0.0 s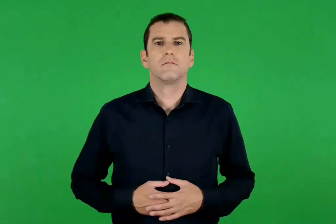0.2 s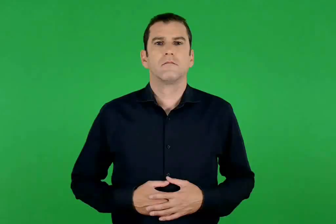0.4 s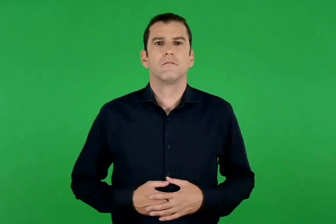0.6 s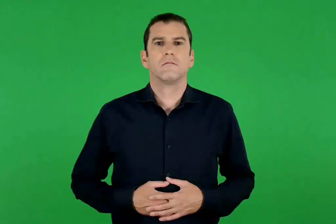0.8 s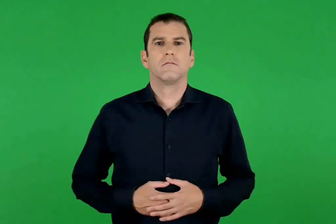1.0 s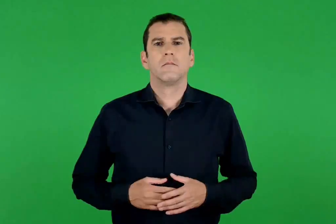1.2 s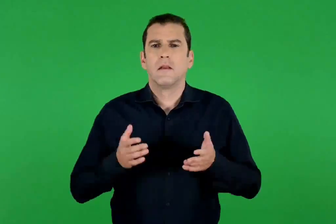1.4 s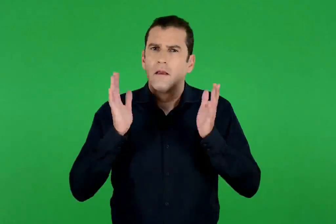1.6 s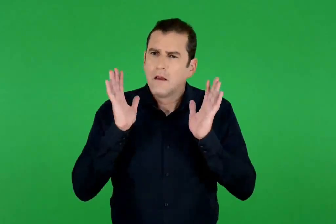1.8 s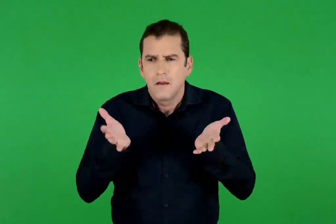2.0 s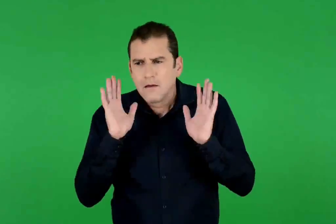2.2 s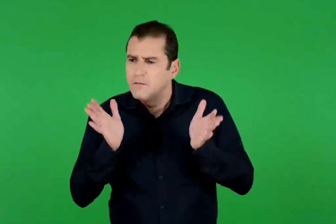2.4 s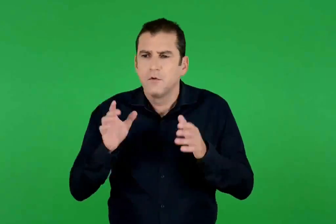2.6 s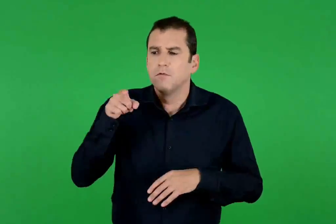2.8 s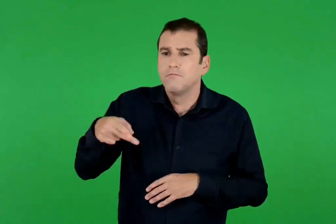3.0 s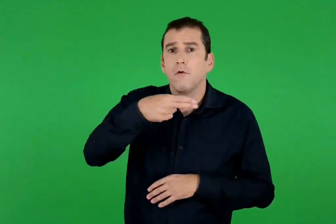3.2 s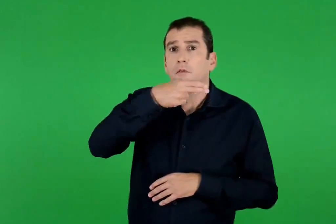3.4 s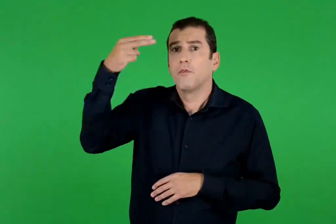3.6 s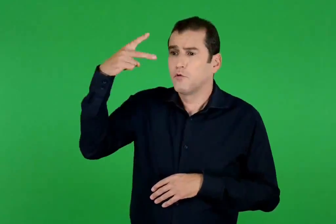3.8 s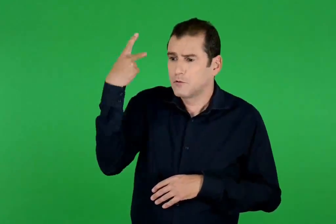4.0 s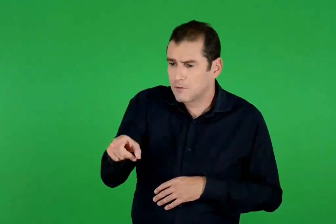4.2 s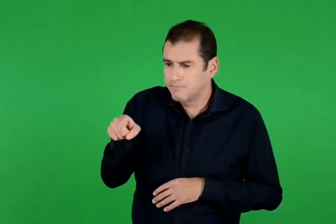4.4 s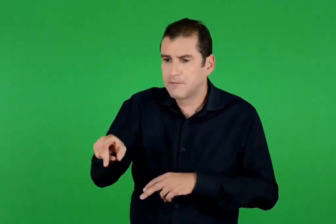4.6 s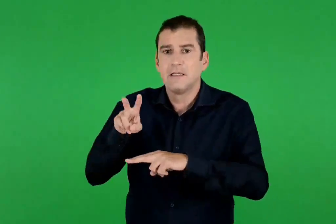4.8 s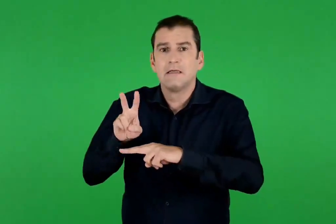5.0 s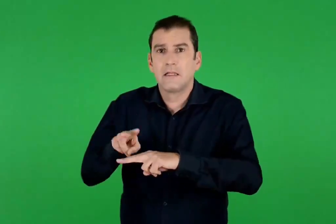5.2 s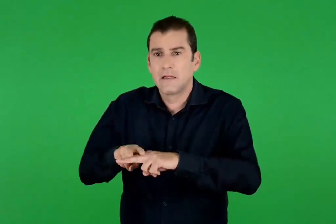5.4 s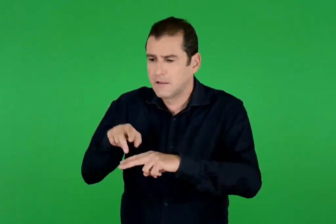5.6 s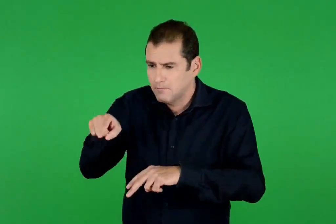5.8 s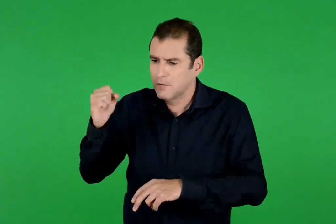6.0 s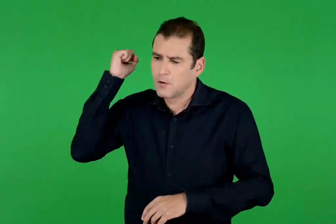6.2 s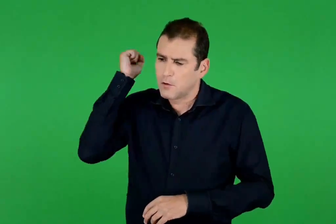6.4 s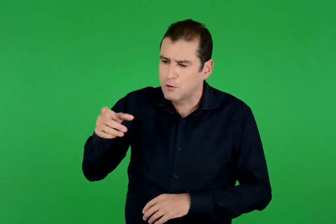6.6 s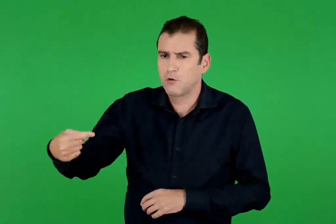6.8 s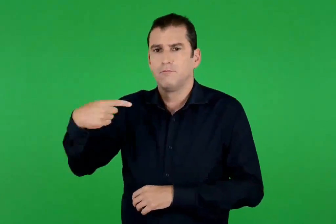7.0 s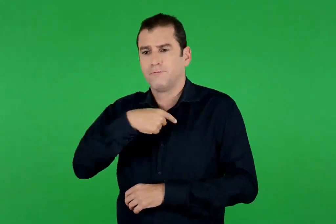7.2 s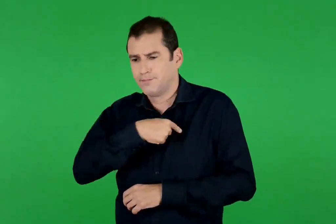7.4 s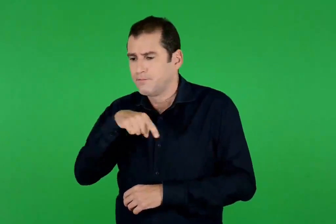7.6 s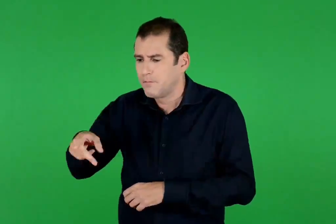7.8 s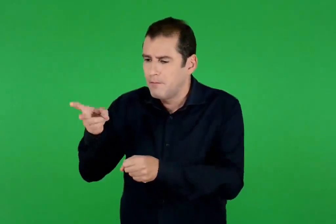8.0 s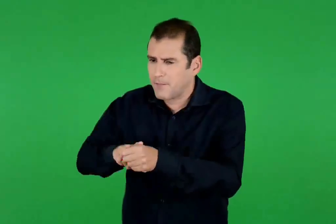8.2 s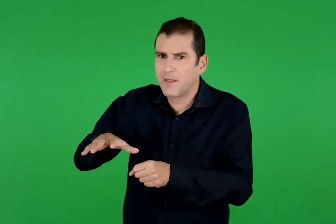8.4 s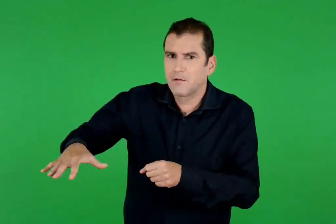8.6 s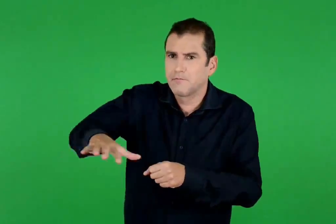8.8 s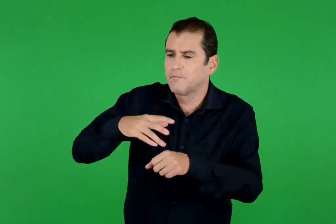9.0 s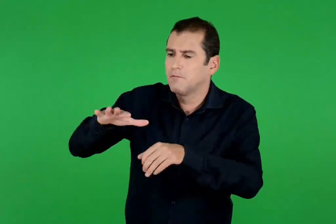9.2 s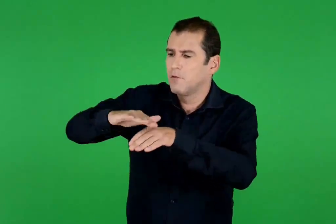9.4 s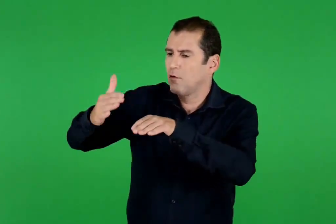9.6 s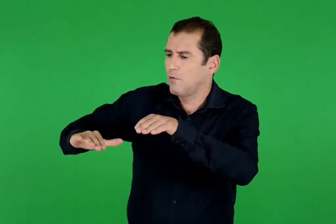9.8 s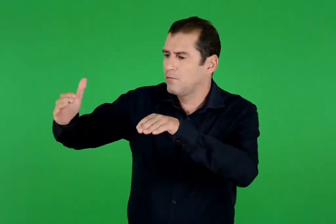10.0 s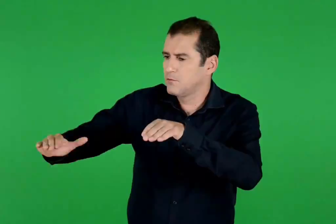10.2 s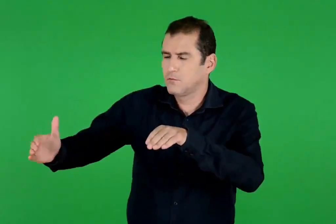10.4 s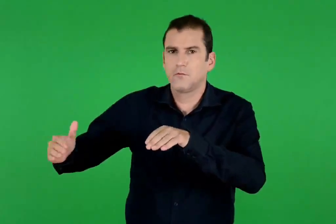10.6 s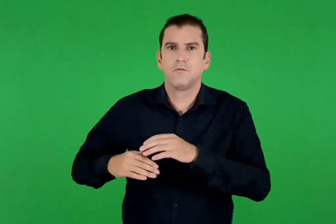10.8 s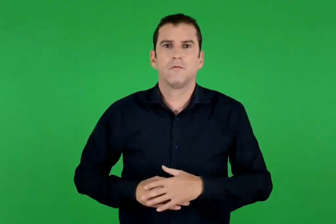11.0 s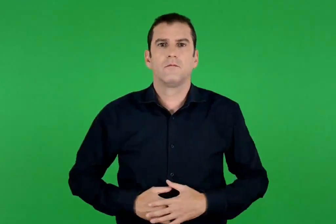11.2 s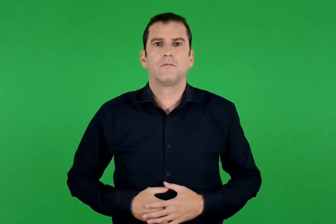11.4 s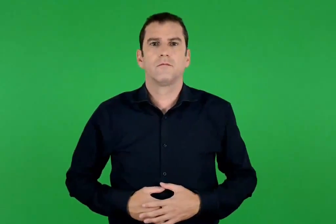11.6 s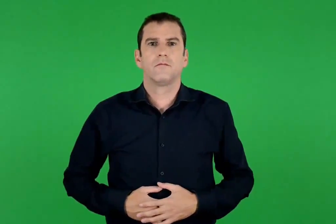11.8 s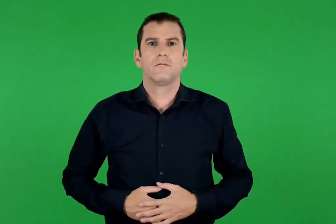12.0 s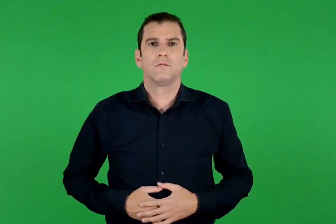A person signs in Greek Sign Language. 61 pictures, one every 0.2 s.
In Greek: αλίμονο , η δόξα σου , ισραήλ , κονταροχτυπημένη πέθανε πάνω στους λόφους σου
